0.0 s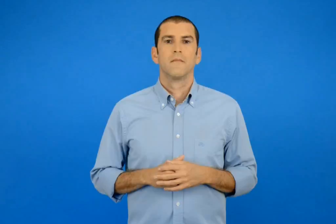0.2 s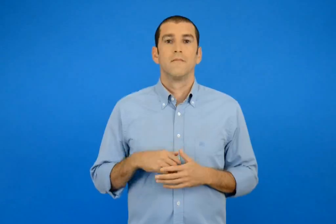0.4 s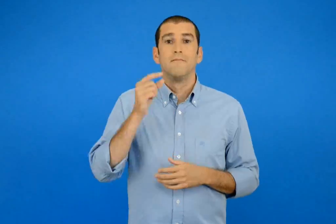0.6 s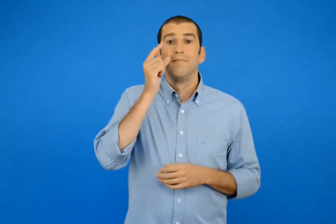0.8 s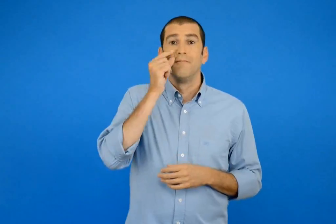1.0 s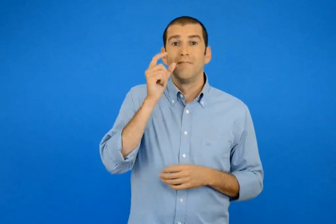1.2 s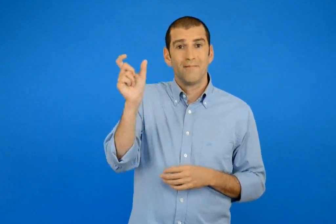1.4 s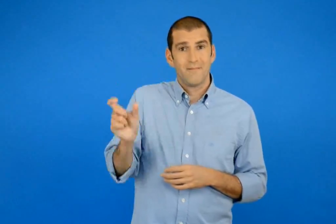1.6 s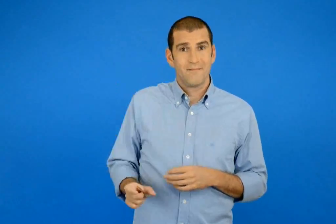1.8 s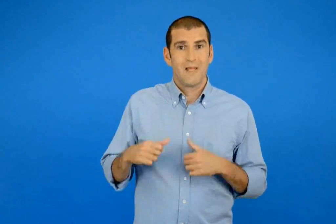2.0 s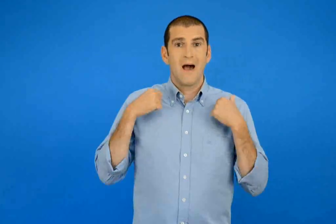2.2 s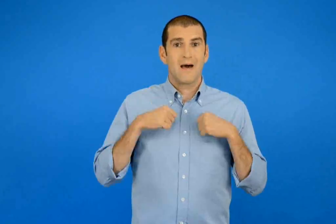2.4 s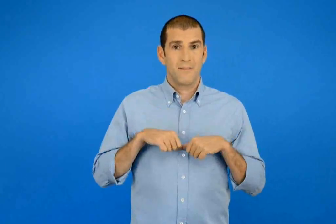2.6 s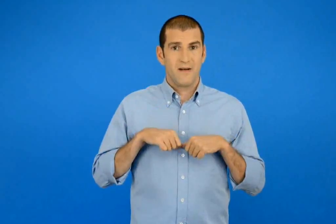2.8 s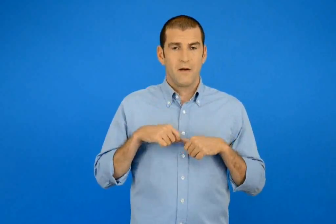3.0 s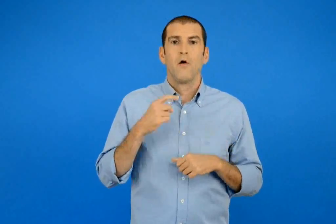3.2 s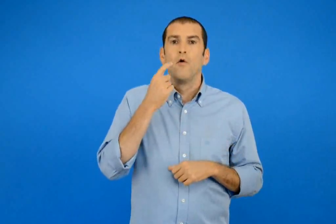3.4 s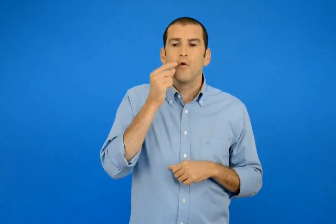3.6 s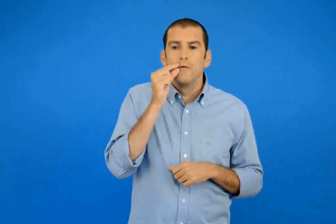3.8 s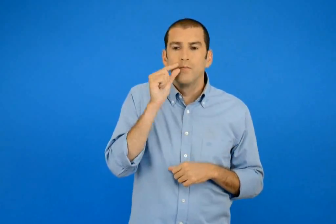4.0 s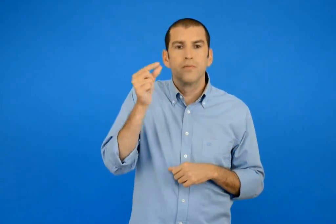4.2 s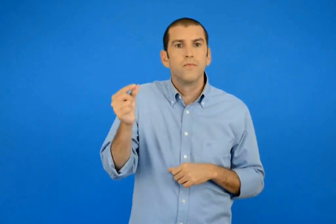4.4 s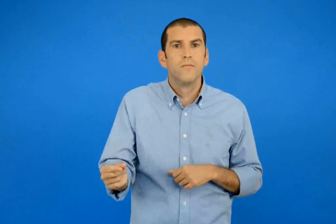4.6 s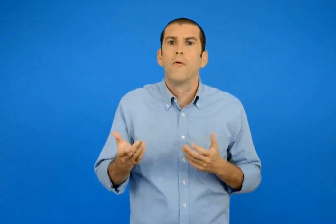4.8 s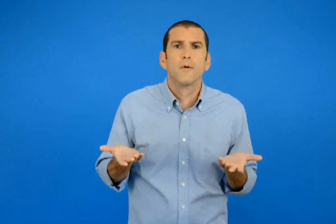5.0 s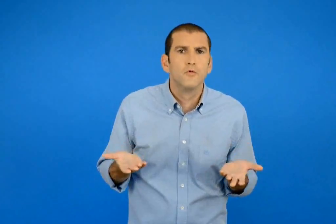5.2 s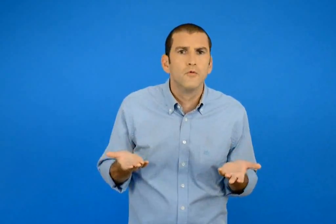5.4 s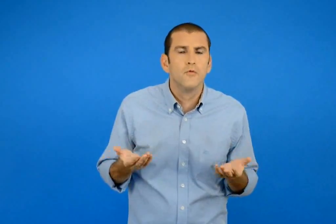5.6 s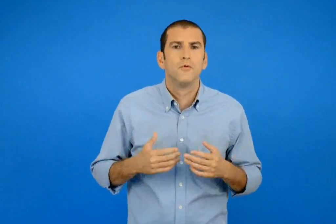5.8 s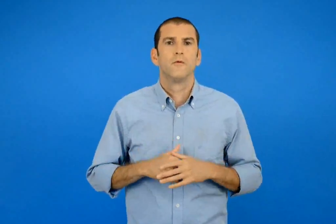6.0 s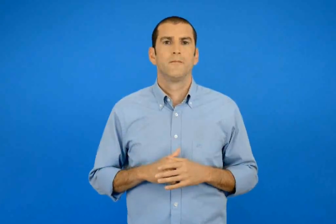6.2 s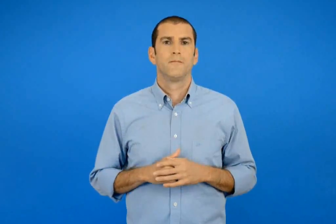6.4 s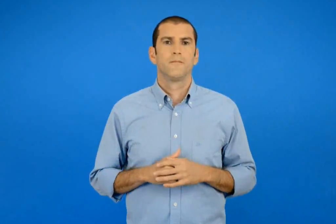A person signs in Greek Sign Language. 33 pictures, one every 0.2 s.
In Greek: πως βγήκε το δόντι του αρμπεν ;
